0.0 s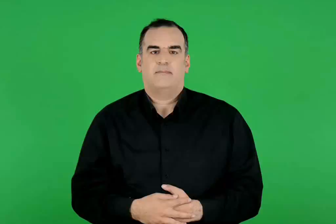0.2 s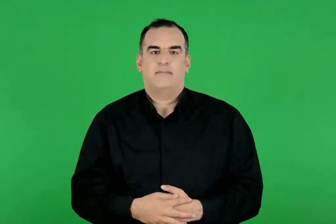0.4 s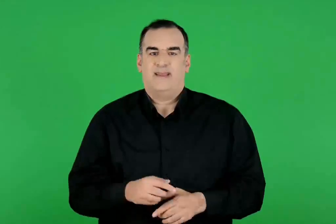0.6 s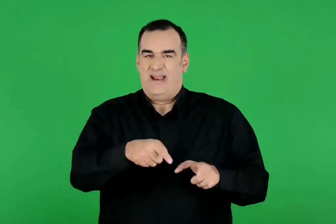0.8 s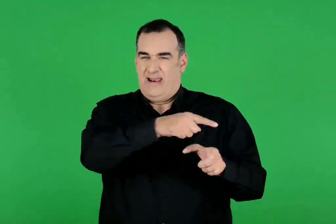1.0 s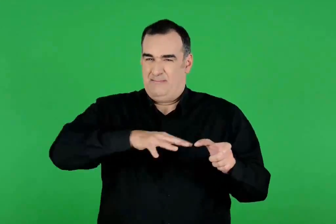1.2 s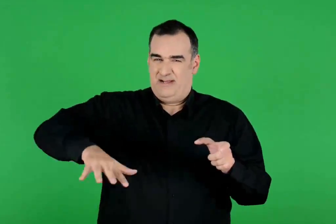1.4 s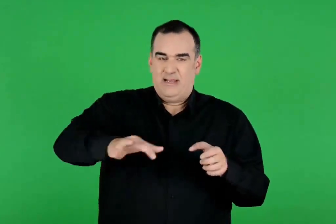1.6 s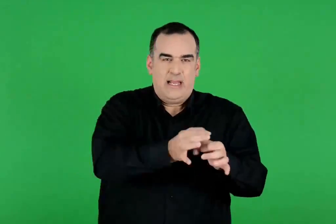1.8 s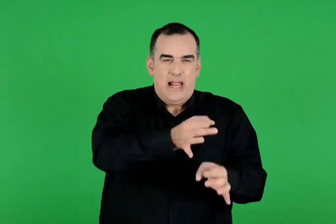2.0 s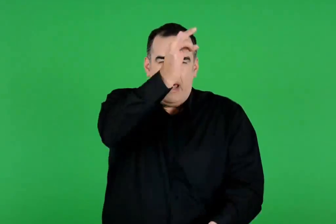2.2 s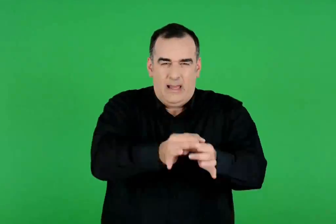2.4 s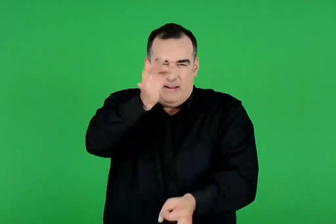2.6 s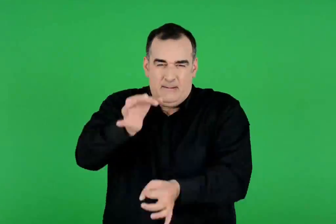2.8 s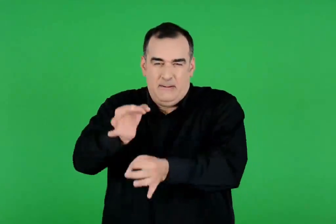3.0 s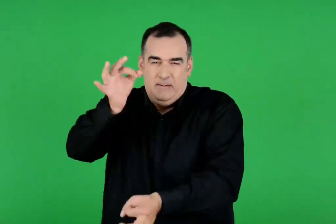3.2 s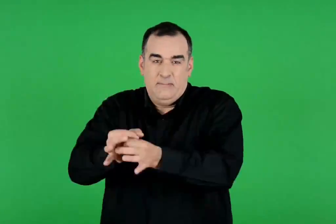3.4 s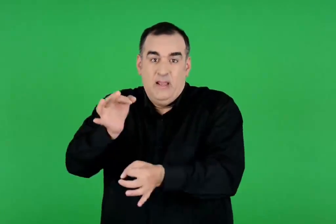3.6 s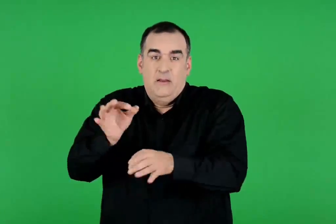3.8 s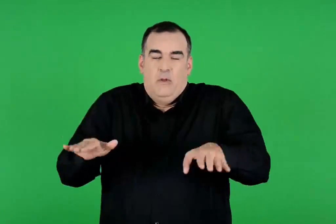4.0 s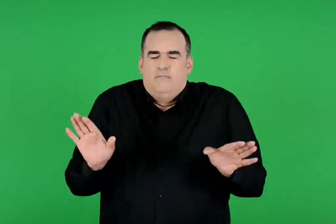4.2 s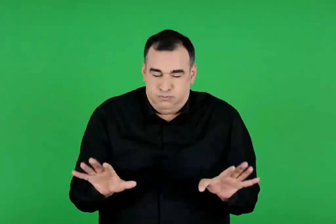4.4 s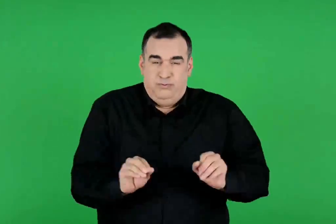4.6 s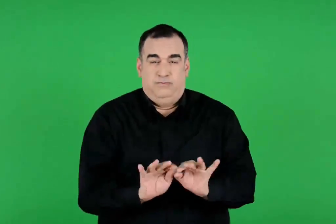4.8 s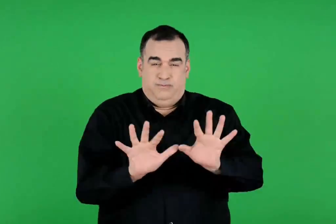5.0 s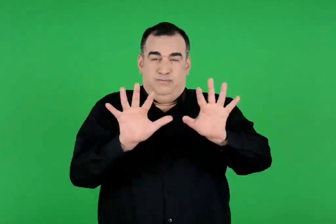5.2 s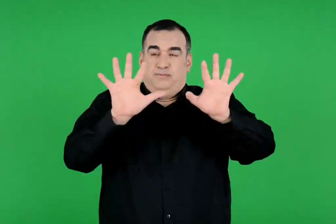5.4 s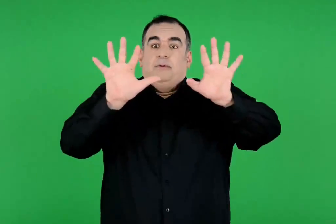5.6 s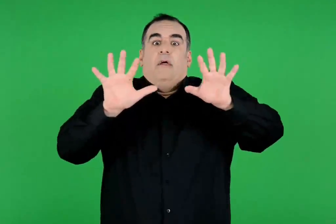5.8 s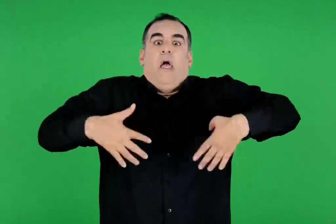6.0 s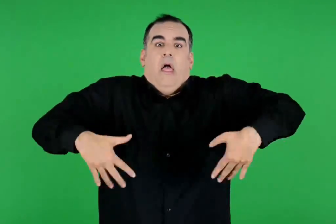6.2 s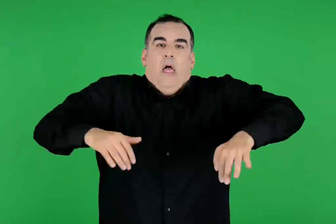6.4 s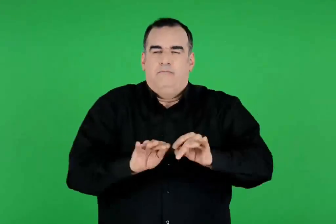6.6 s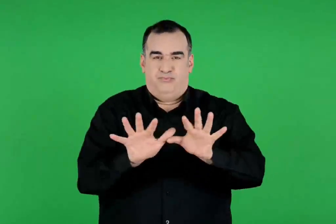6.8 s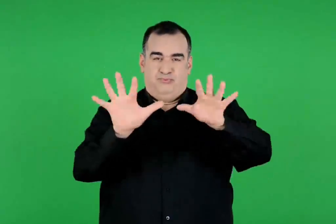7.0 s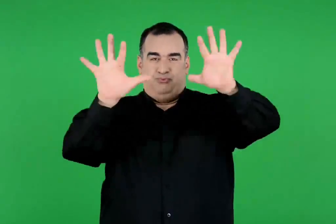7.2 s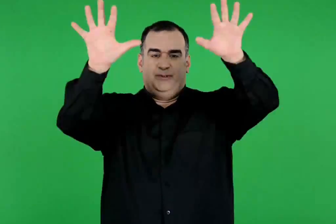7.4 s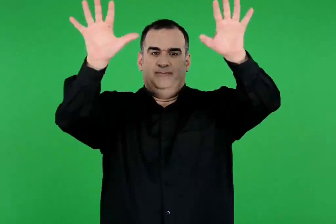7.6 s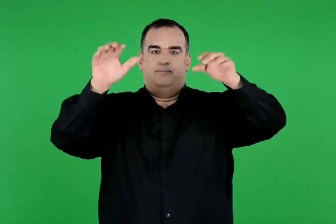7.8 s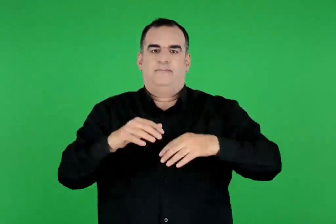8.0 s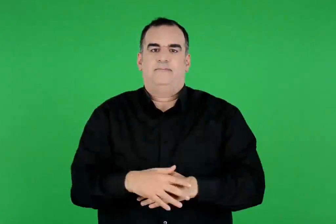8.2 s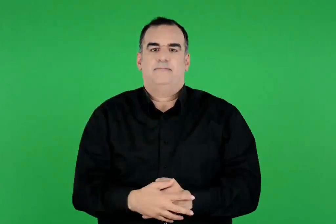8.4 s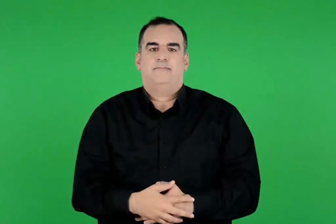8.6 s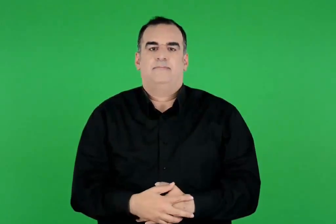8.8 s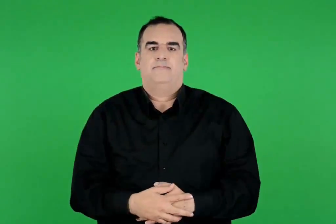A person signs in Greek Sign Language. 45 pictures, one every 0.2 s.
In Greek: τα πουλιά βγήκαν από τα καλάμια της λίμνης όπου κρύβονταν και πέταξαν τρομαγμένα
